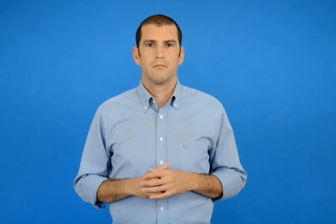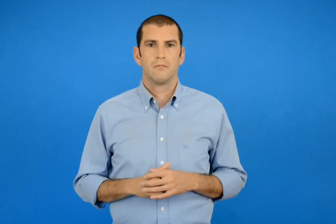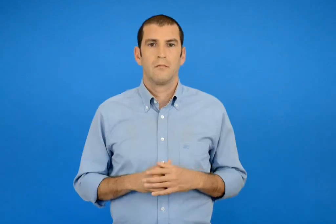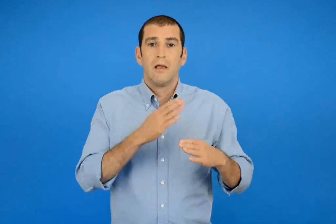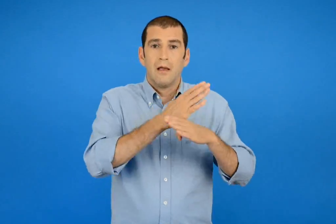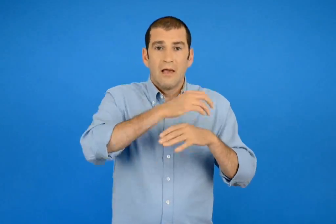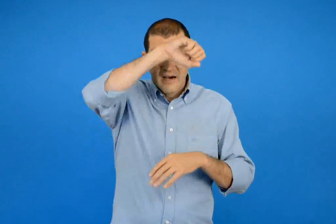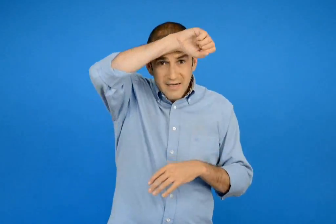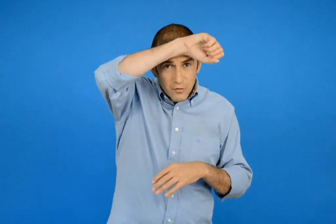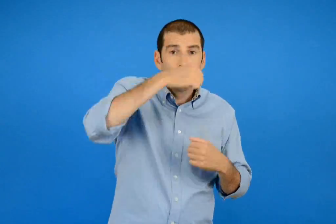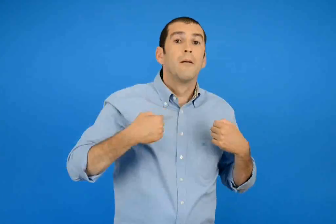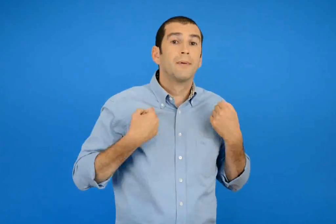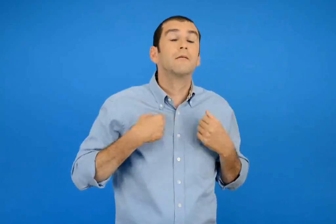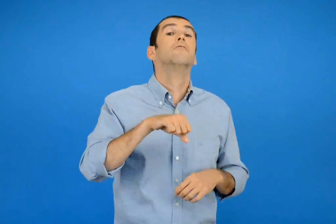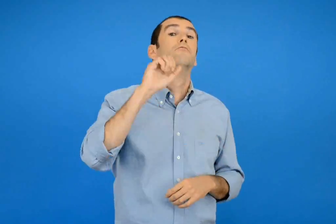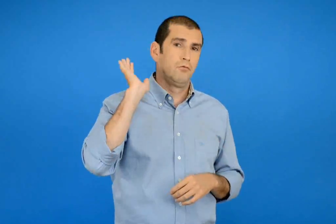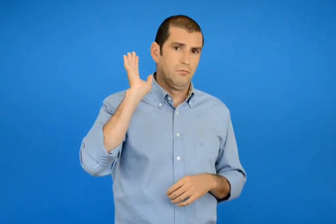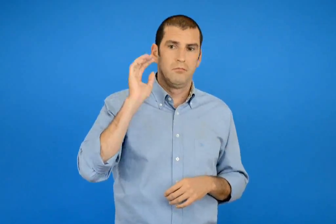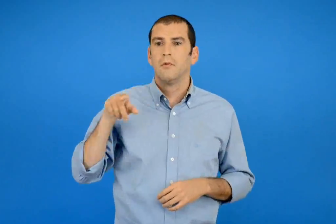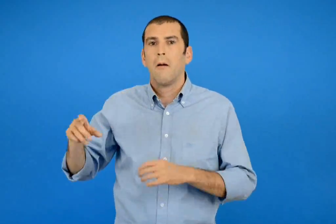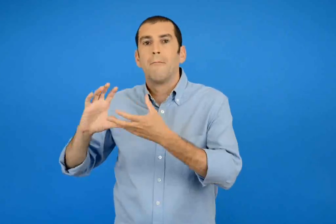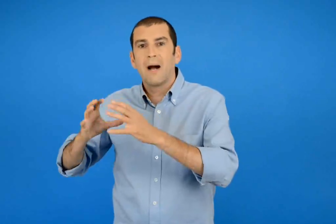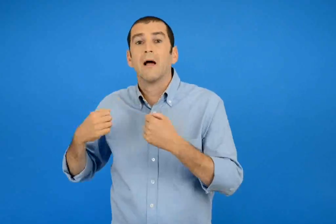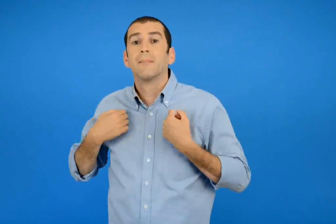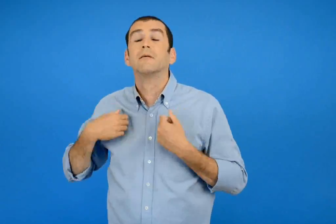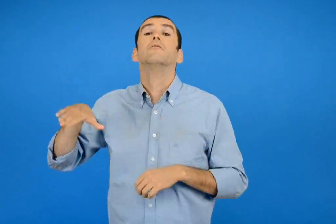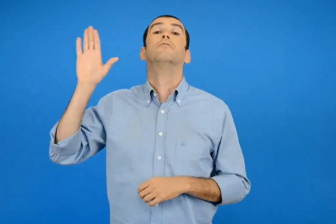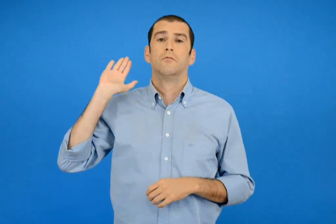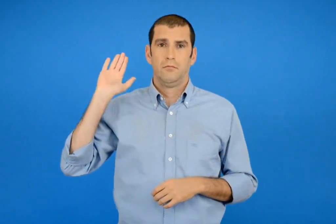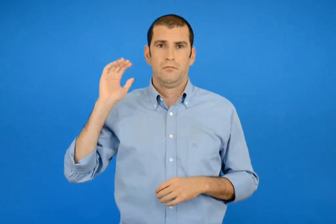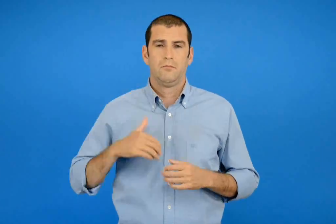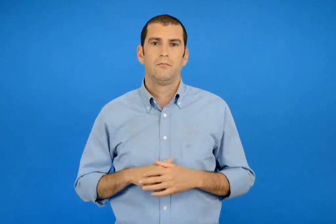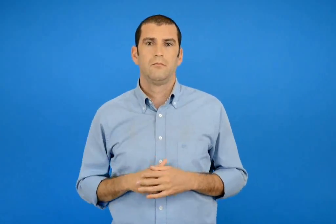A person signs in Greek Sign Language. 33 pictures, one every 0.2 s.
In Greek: δεν παίζει κρυφτό δεν παίζει μπάλα
